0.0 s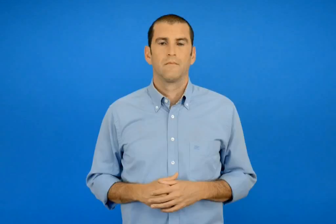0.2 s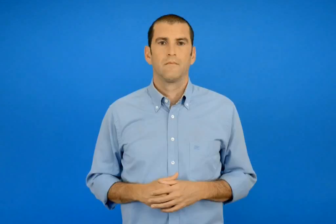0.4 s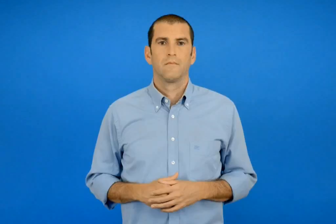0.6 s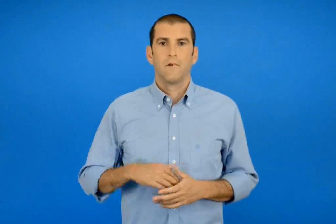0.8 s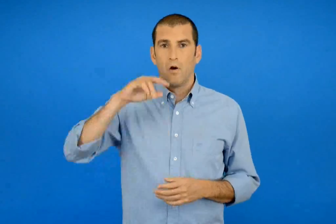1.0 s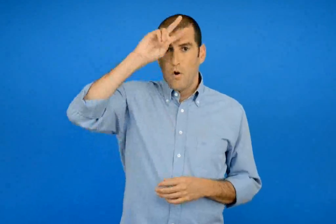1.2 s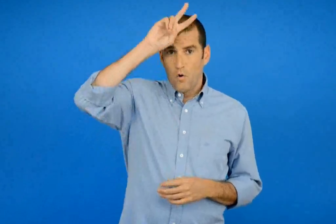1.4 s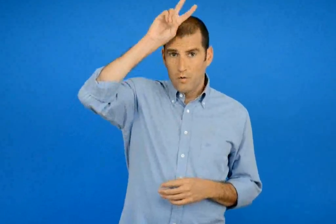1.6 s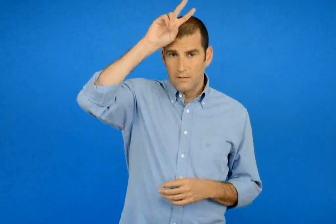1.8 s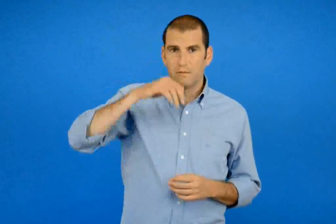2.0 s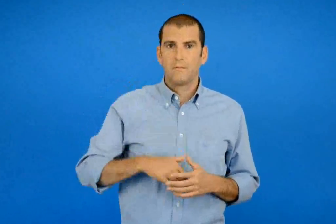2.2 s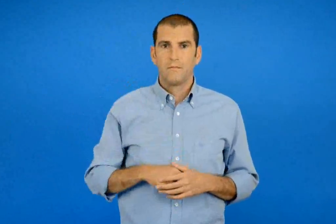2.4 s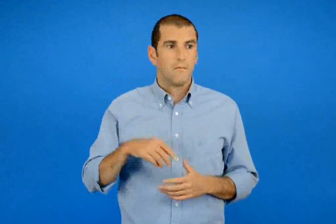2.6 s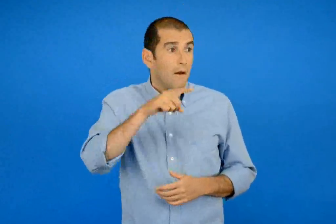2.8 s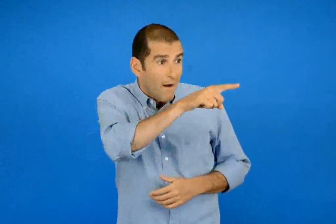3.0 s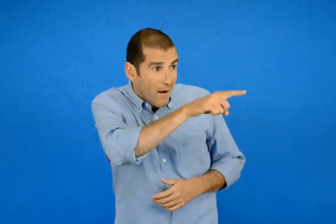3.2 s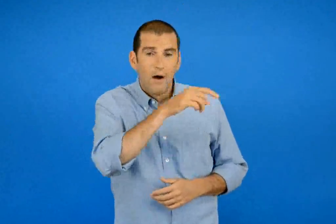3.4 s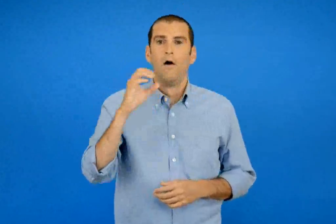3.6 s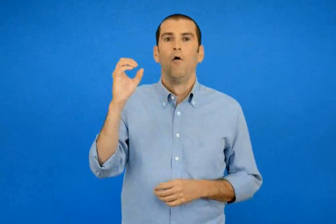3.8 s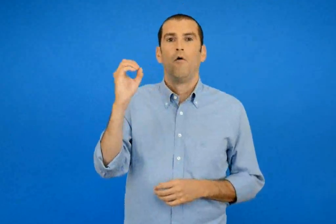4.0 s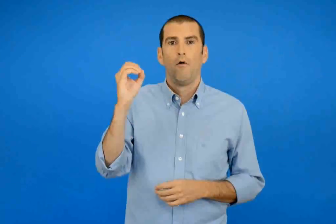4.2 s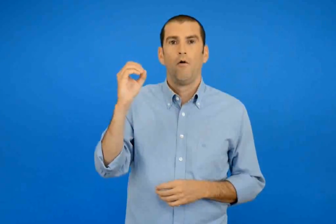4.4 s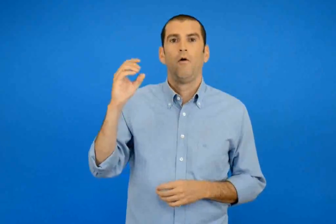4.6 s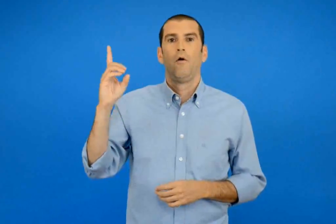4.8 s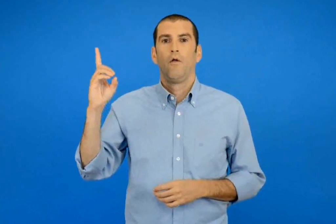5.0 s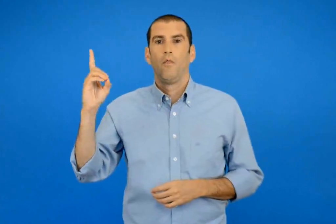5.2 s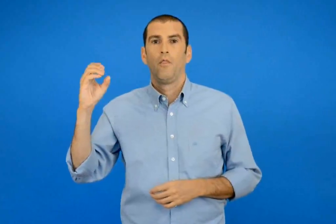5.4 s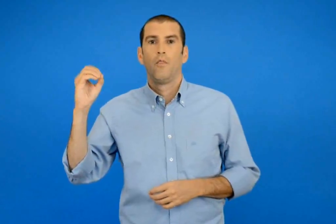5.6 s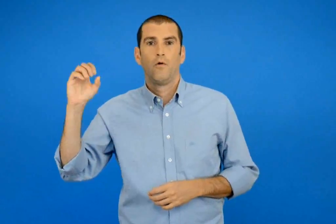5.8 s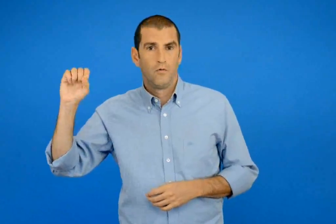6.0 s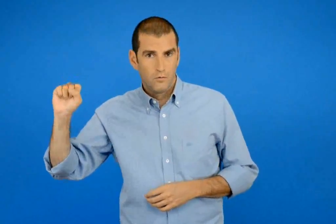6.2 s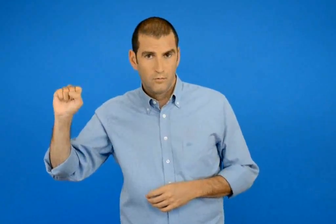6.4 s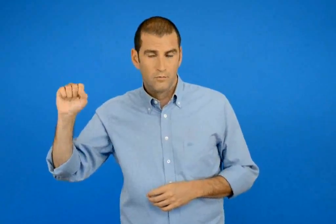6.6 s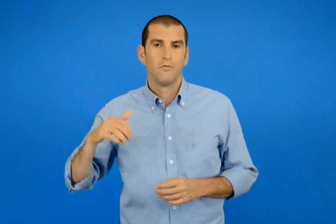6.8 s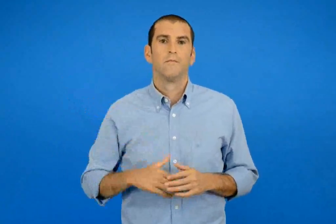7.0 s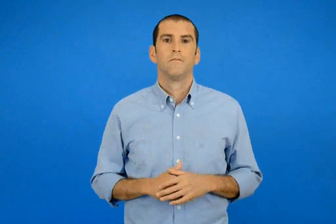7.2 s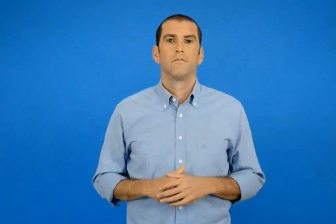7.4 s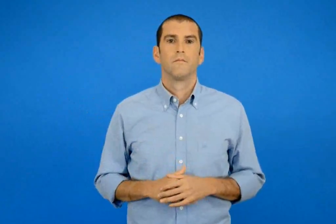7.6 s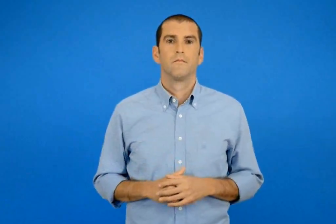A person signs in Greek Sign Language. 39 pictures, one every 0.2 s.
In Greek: λουκάς διαβάζω ο δος
